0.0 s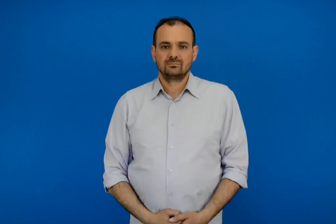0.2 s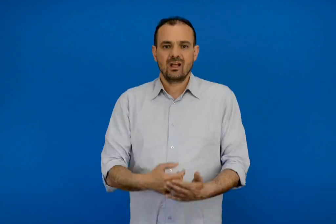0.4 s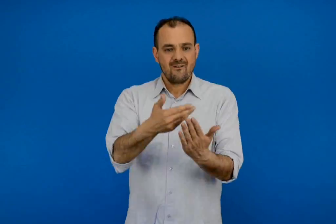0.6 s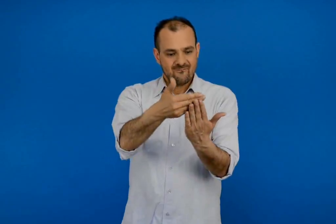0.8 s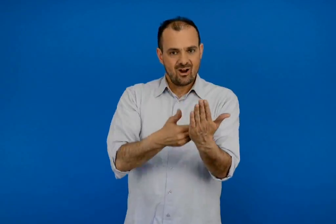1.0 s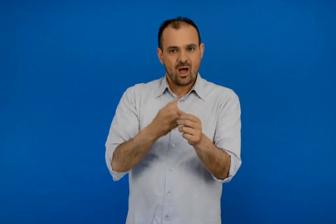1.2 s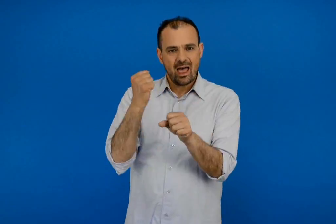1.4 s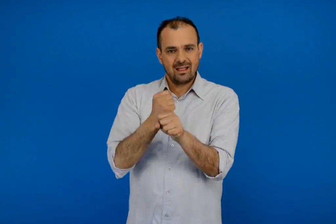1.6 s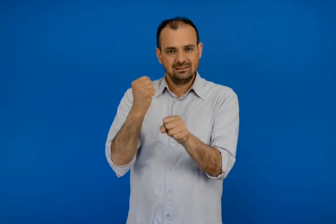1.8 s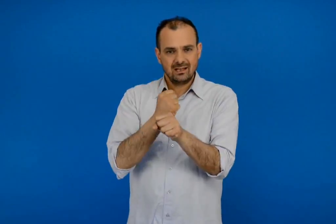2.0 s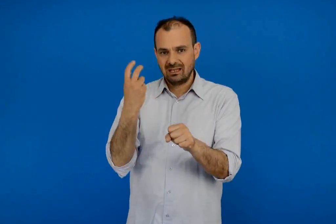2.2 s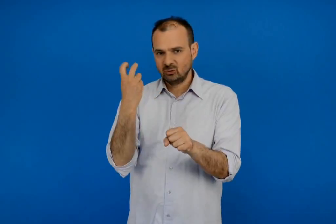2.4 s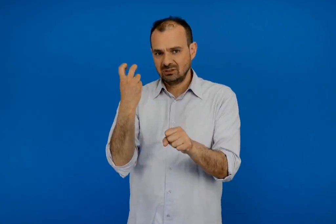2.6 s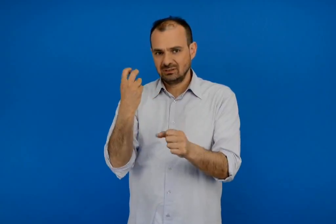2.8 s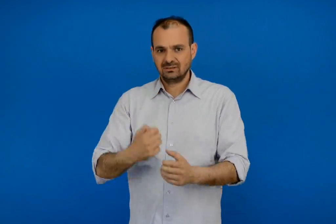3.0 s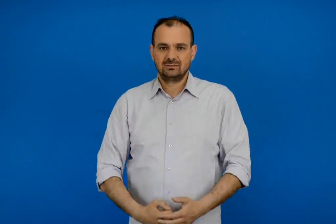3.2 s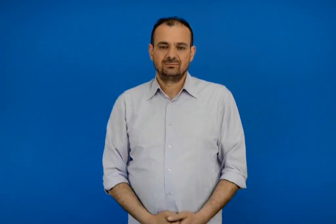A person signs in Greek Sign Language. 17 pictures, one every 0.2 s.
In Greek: φύλλο εργασίας 20
